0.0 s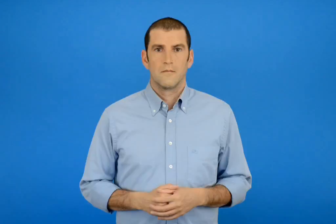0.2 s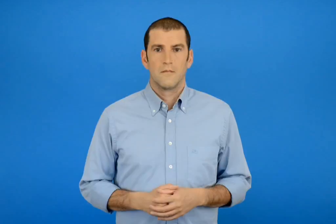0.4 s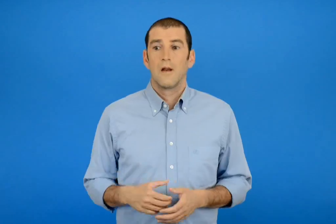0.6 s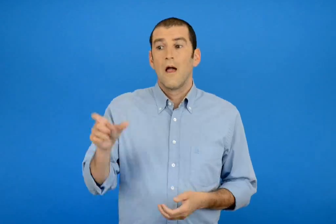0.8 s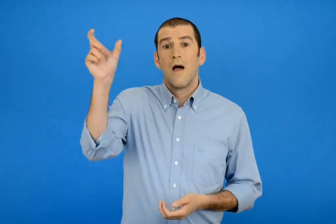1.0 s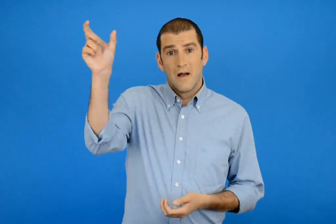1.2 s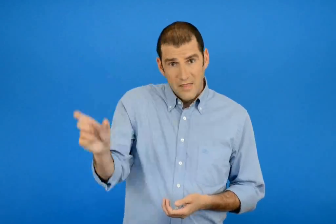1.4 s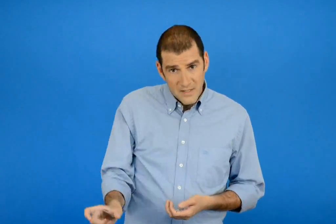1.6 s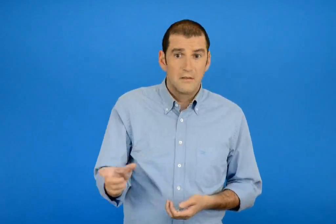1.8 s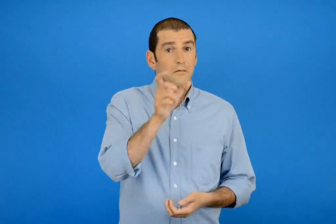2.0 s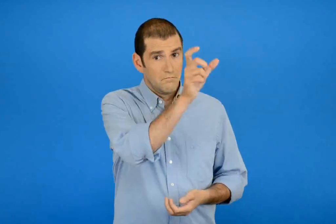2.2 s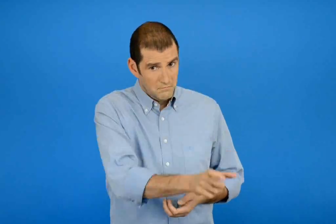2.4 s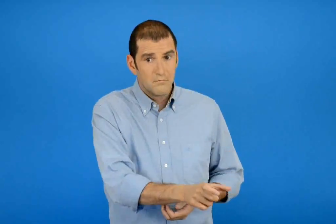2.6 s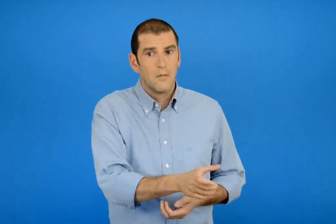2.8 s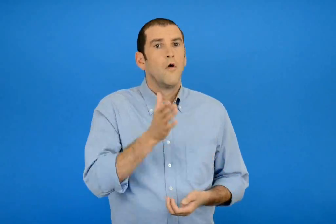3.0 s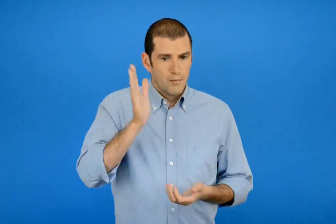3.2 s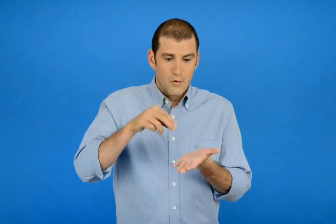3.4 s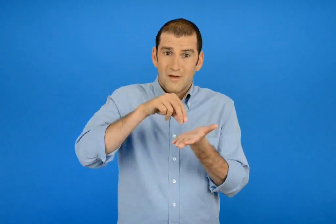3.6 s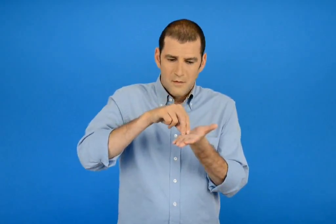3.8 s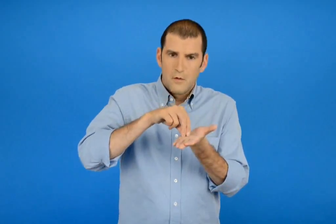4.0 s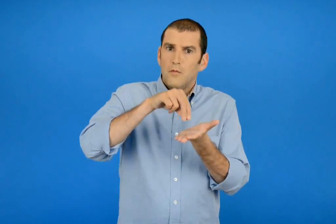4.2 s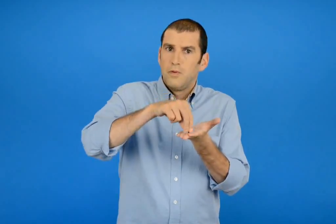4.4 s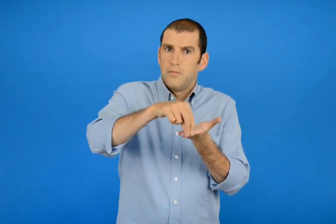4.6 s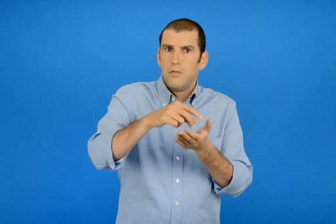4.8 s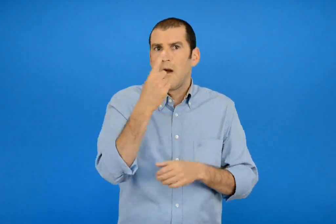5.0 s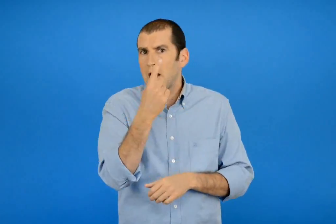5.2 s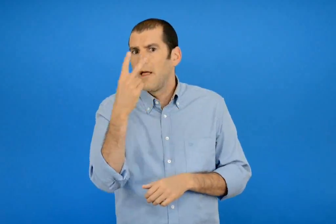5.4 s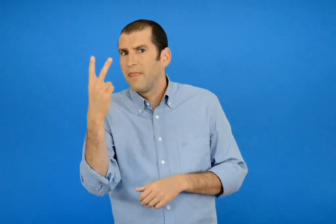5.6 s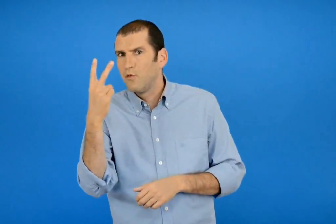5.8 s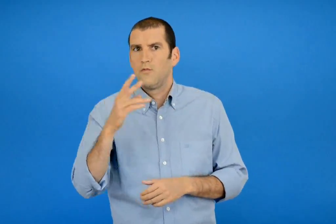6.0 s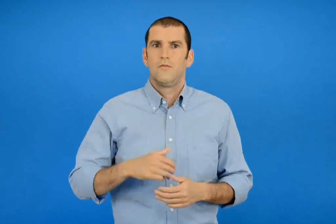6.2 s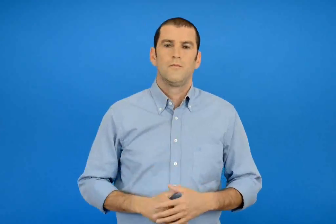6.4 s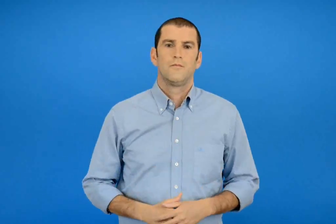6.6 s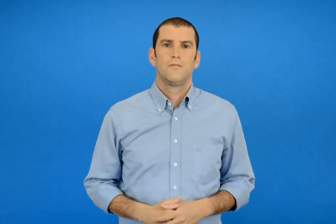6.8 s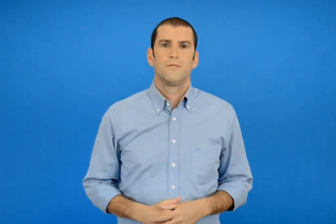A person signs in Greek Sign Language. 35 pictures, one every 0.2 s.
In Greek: κάθε παίκτης μπορεί να προχωρήσει κάθε φορά 1 η 2 βήματα
